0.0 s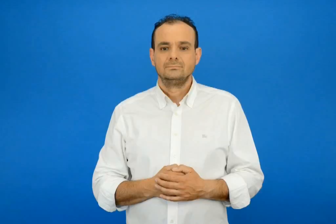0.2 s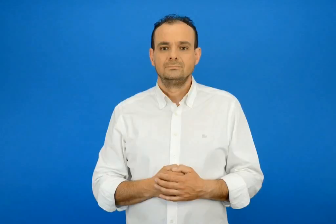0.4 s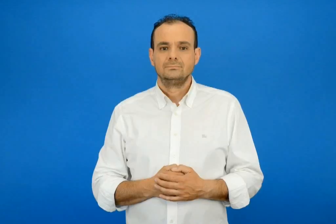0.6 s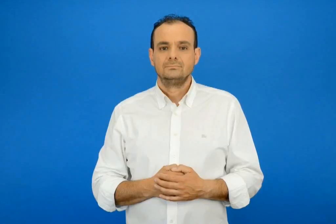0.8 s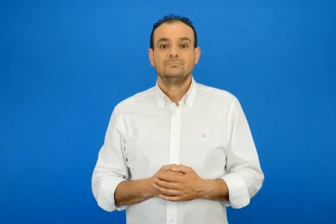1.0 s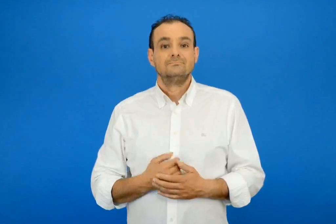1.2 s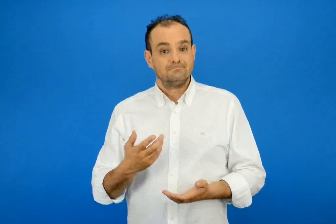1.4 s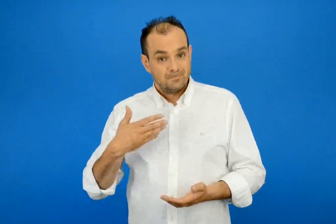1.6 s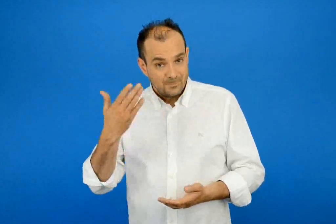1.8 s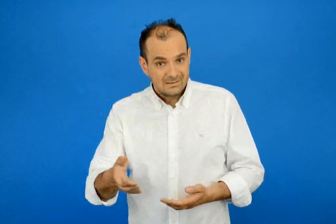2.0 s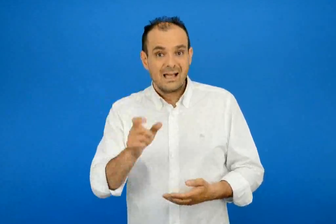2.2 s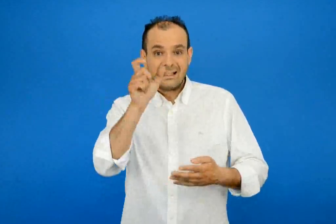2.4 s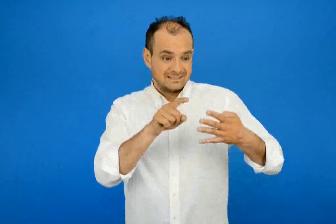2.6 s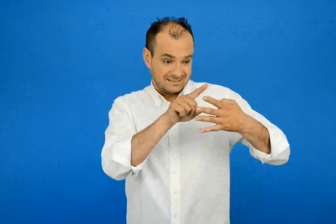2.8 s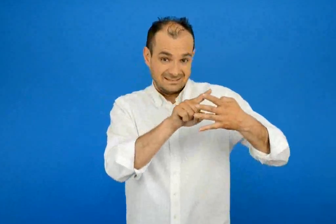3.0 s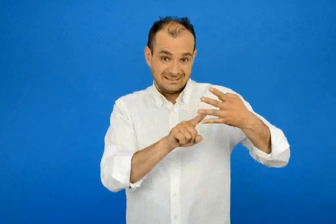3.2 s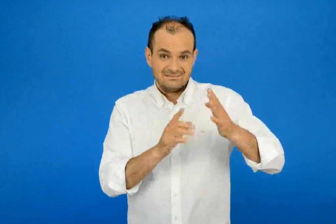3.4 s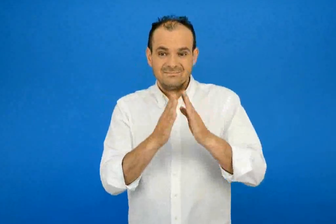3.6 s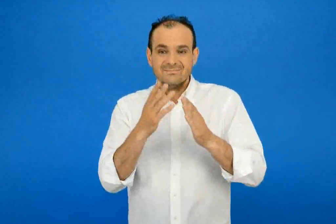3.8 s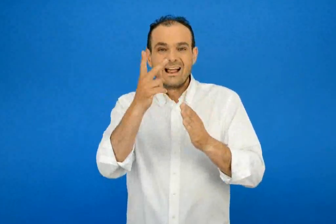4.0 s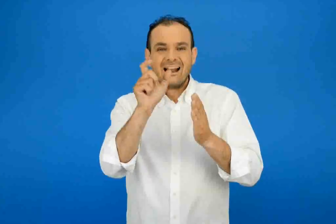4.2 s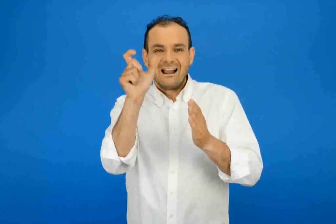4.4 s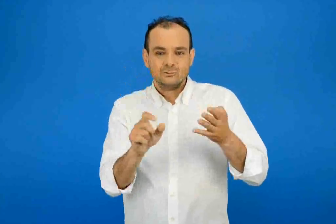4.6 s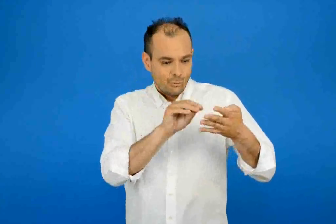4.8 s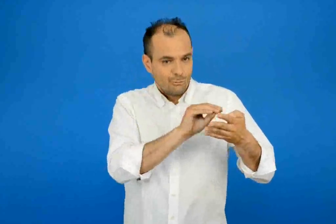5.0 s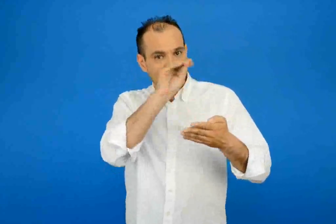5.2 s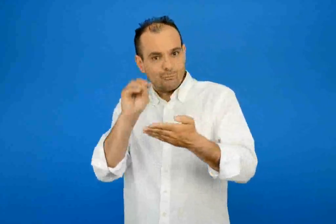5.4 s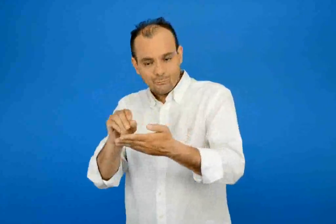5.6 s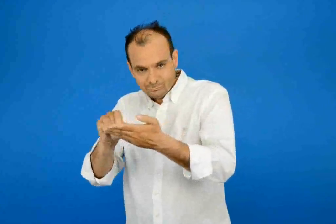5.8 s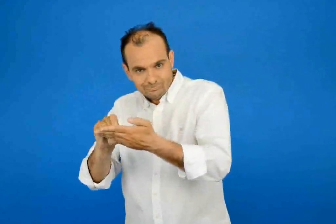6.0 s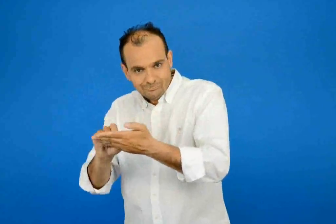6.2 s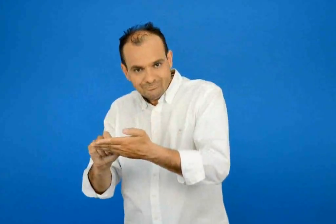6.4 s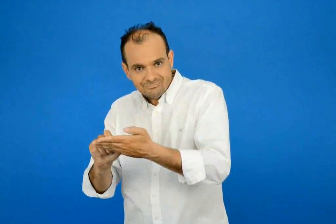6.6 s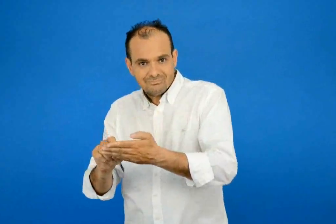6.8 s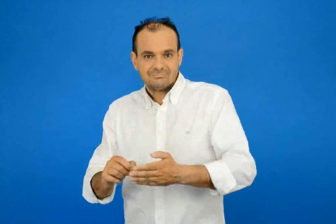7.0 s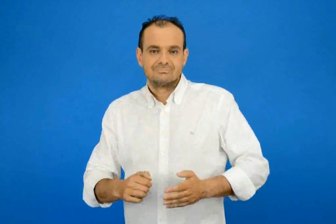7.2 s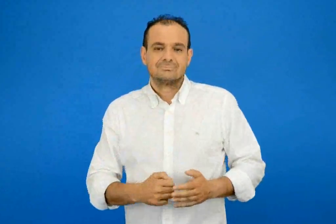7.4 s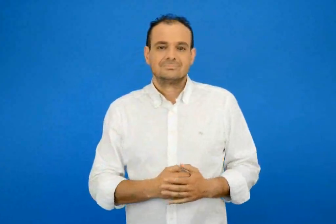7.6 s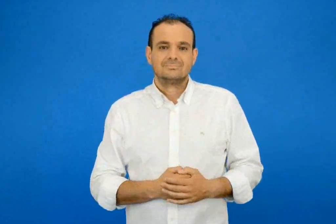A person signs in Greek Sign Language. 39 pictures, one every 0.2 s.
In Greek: μετά πρόσθεσε τες στο λεξικό σου
